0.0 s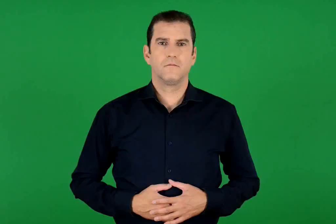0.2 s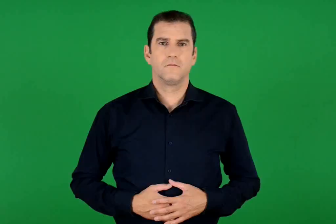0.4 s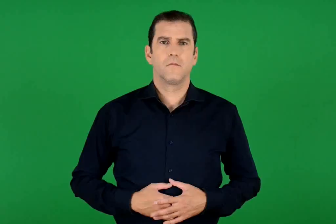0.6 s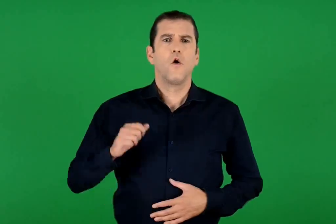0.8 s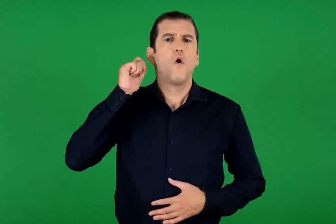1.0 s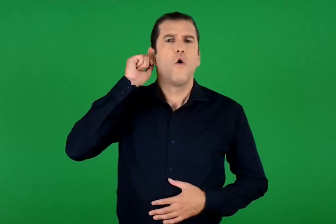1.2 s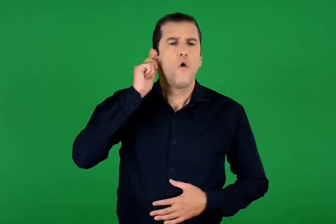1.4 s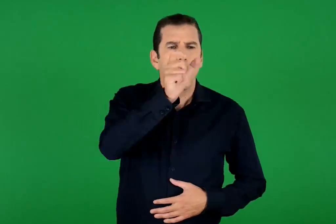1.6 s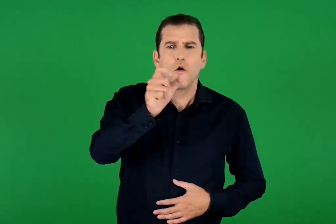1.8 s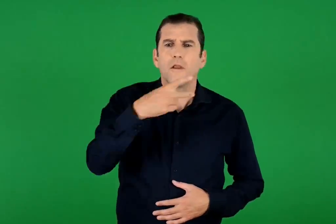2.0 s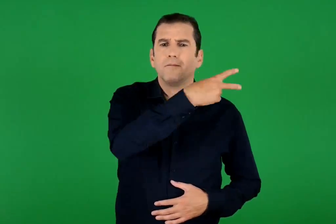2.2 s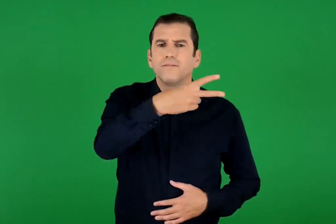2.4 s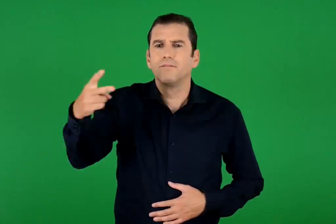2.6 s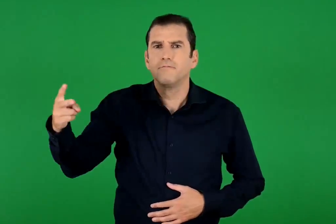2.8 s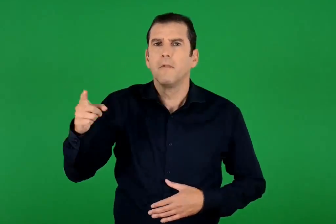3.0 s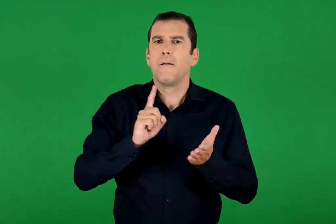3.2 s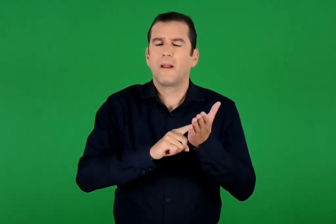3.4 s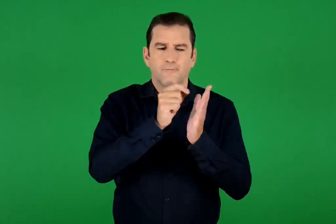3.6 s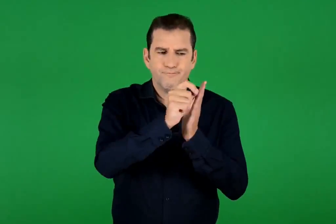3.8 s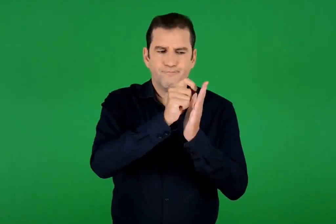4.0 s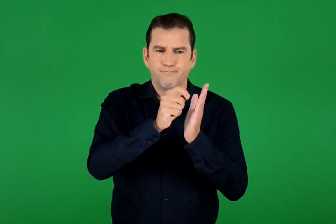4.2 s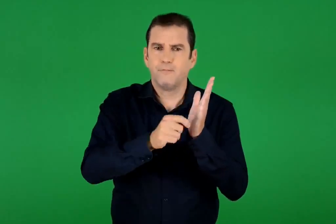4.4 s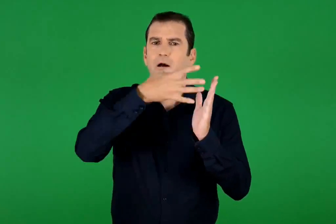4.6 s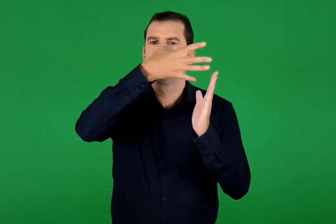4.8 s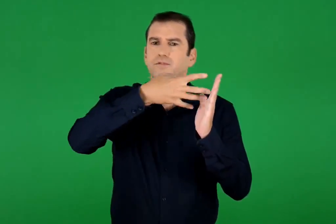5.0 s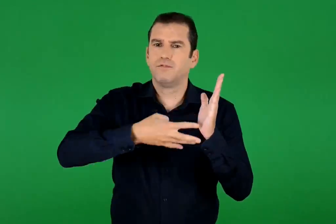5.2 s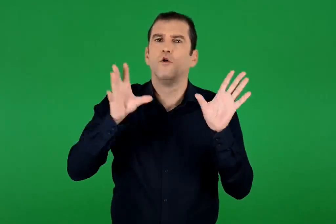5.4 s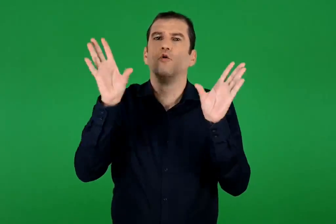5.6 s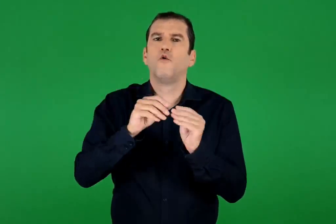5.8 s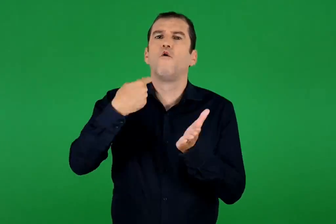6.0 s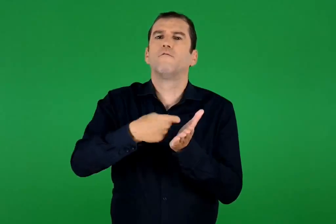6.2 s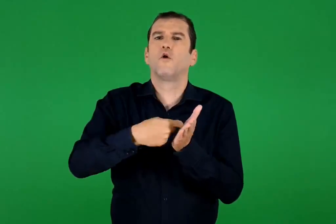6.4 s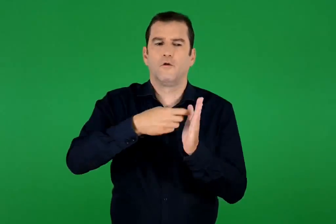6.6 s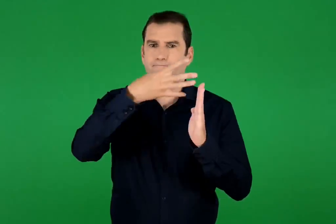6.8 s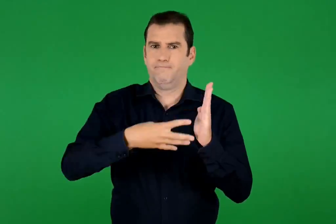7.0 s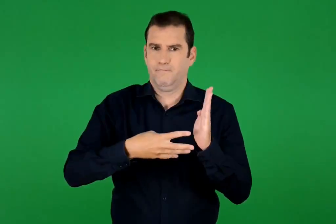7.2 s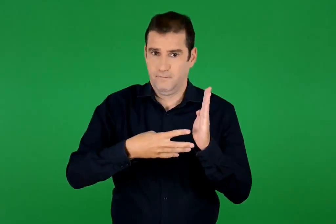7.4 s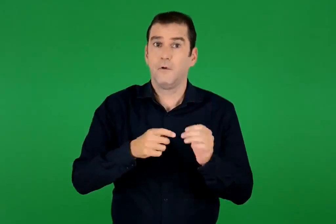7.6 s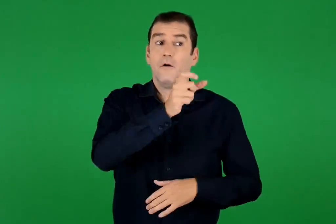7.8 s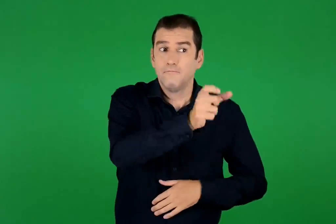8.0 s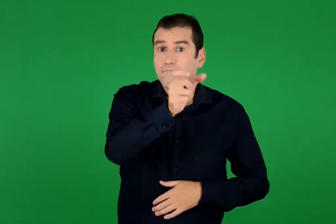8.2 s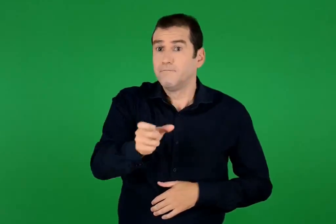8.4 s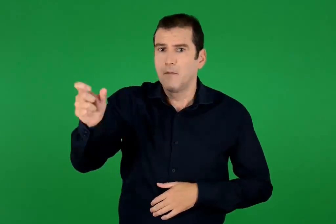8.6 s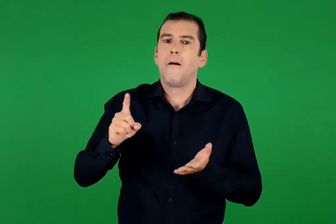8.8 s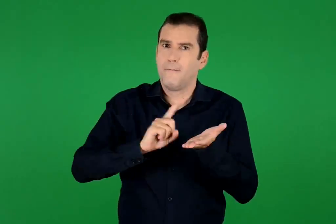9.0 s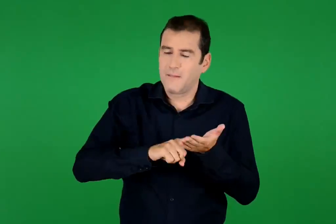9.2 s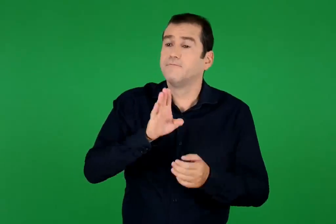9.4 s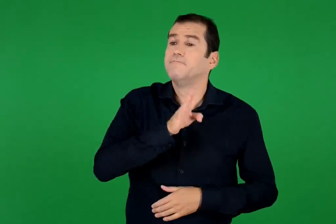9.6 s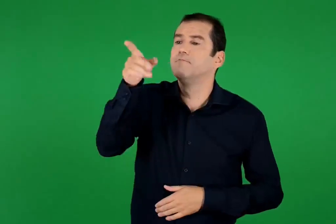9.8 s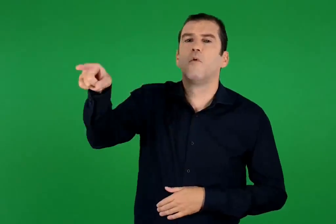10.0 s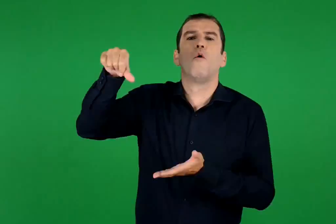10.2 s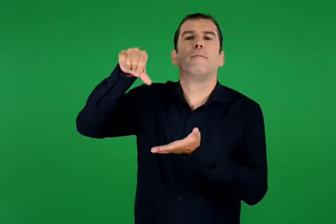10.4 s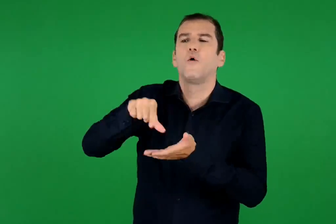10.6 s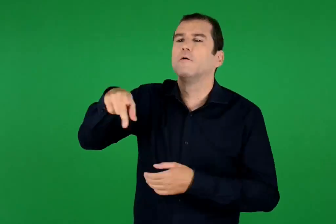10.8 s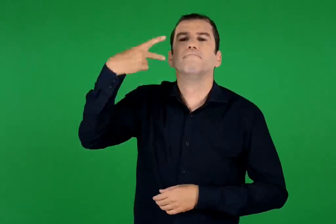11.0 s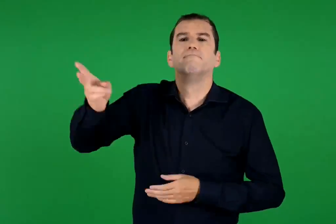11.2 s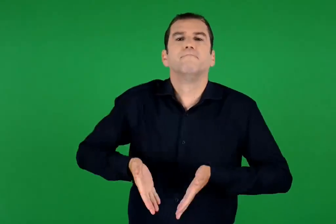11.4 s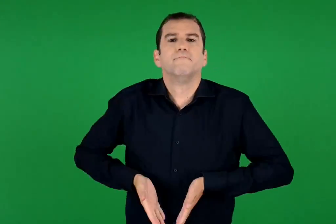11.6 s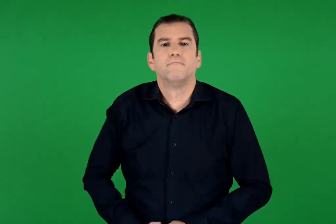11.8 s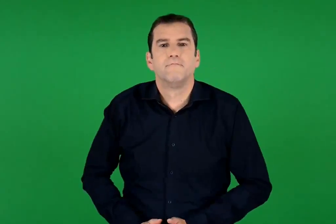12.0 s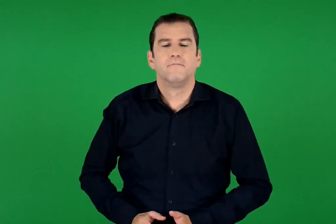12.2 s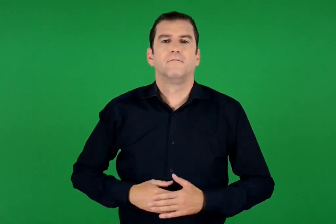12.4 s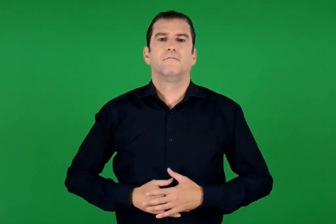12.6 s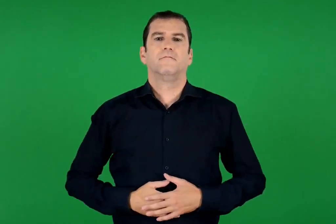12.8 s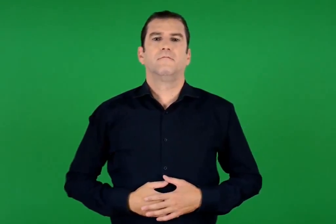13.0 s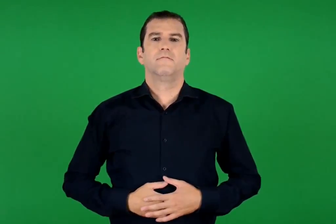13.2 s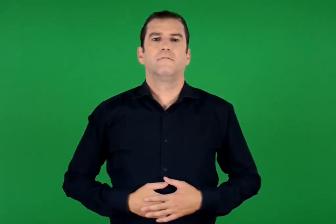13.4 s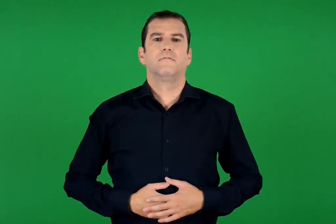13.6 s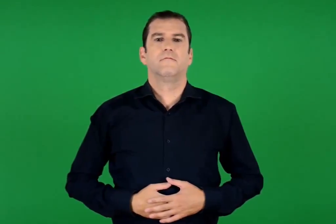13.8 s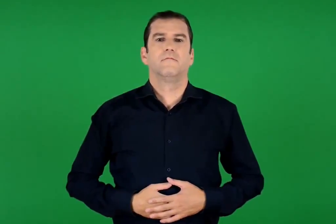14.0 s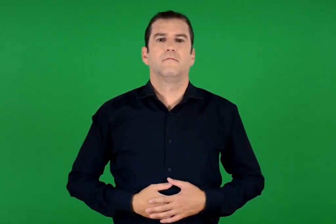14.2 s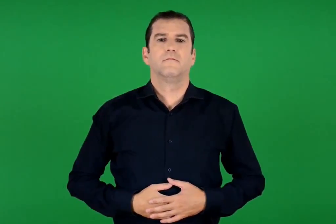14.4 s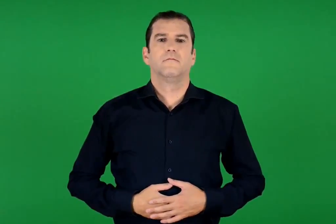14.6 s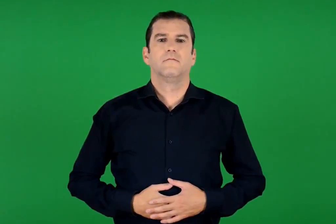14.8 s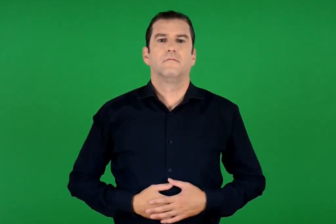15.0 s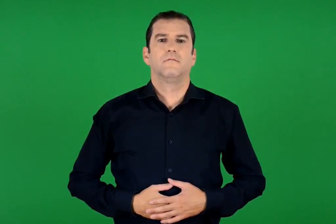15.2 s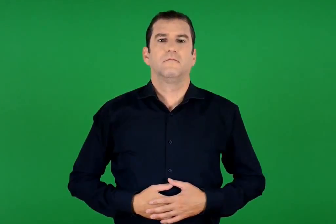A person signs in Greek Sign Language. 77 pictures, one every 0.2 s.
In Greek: τα ονόματά τους πρέπει να γραφτούν σε καταλόγους για τη φορολογία. καθένας πρέπει , για τον λόγο αυτό , να πάει στην πόλη από όπου κατάγεται
